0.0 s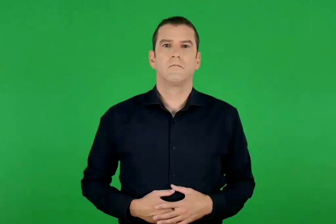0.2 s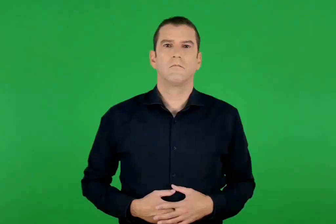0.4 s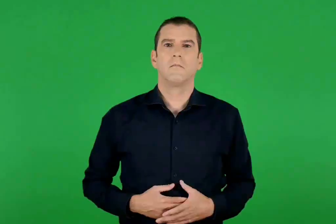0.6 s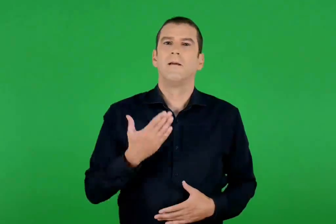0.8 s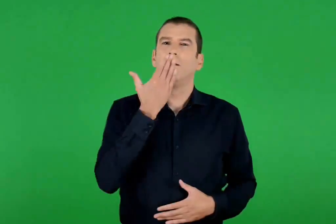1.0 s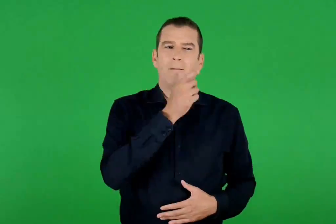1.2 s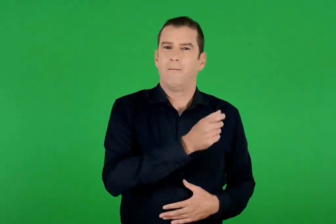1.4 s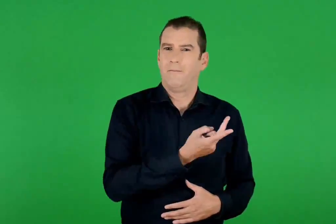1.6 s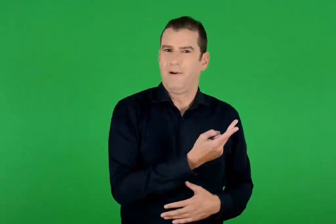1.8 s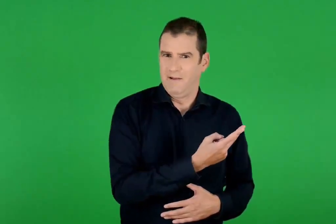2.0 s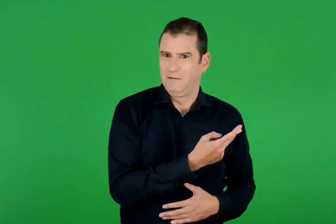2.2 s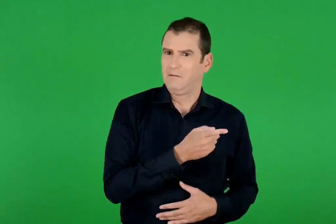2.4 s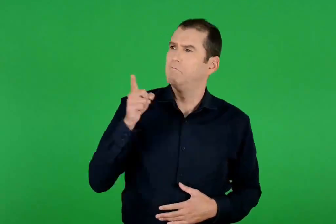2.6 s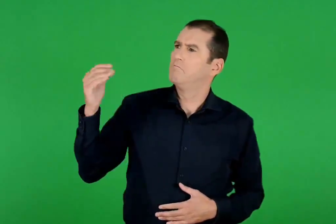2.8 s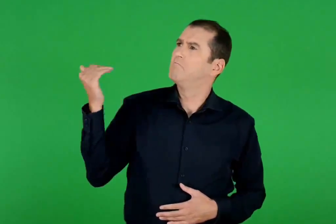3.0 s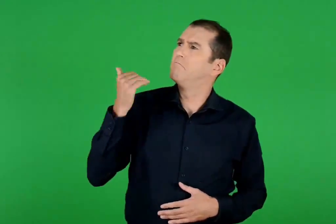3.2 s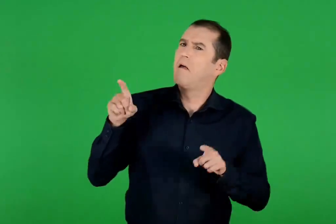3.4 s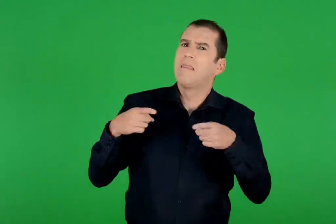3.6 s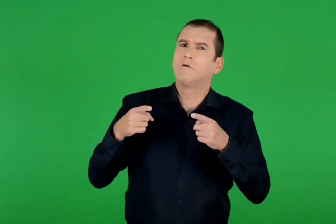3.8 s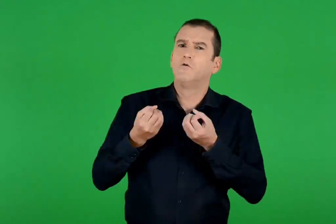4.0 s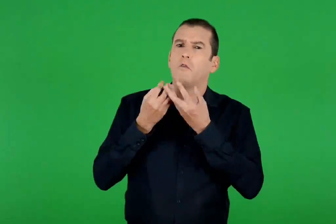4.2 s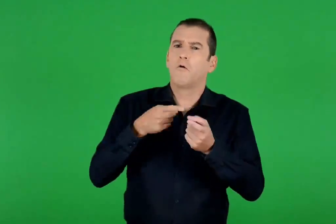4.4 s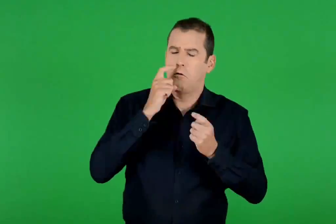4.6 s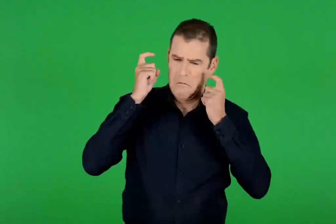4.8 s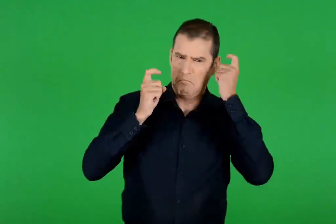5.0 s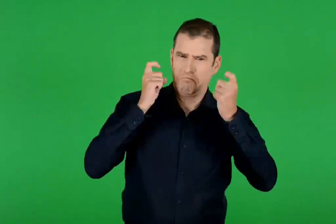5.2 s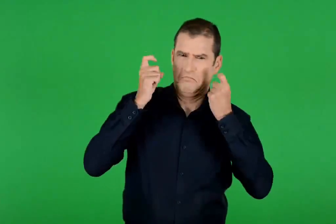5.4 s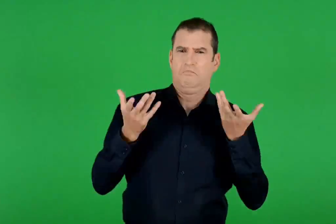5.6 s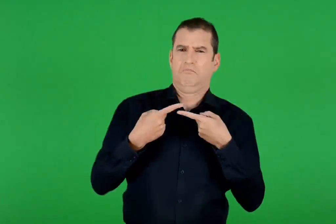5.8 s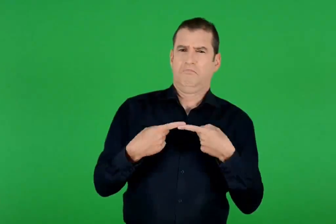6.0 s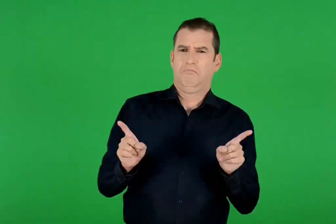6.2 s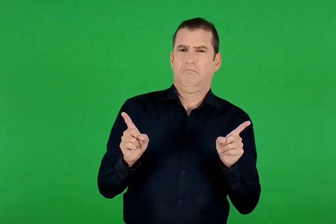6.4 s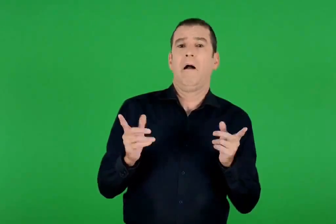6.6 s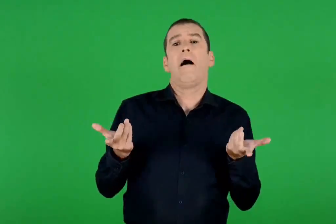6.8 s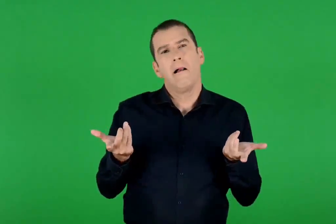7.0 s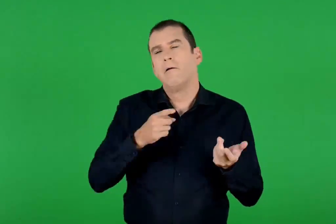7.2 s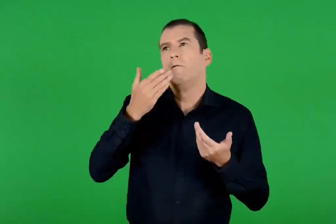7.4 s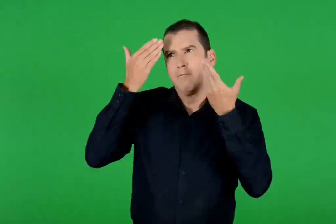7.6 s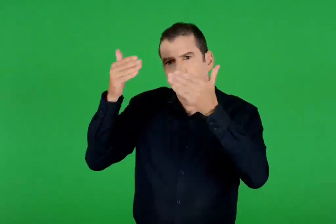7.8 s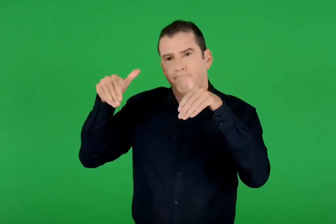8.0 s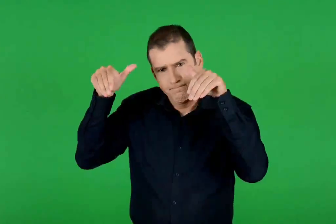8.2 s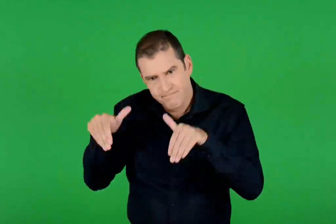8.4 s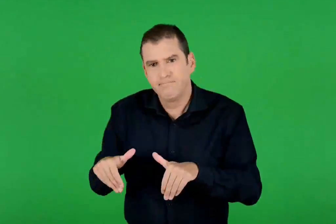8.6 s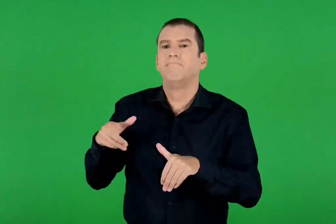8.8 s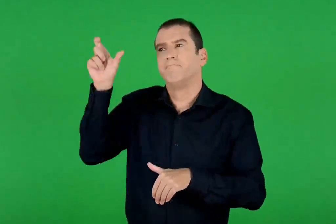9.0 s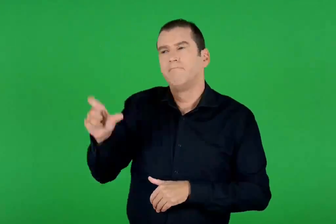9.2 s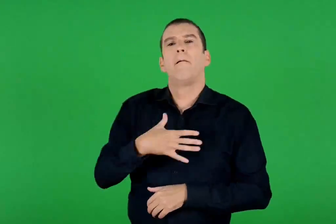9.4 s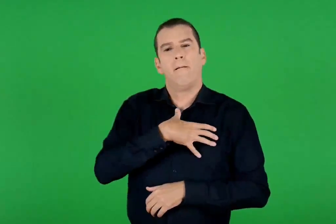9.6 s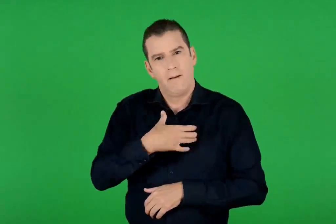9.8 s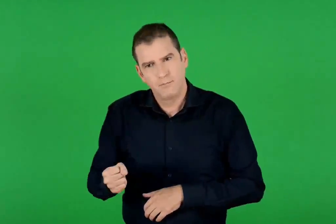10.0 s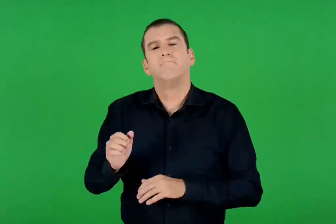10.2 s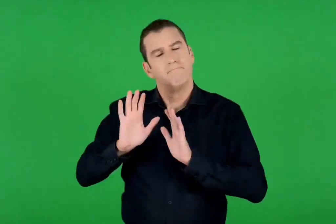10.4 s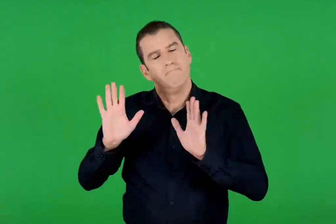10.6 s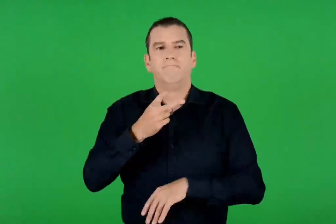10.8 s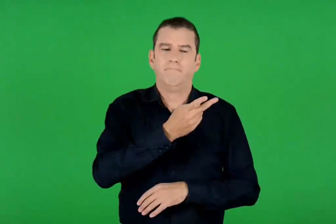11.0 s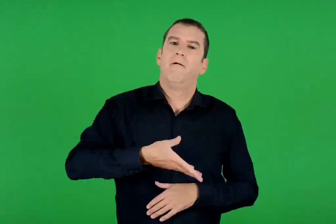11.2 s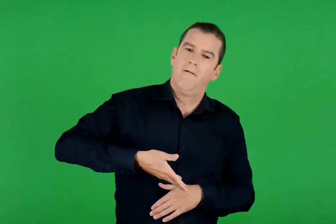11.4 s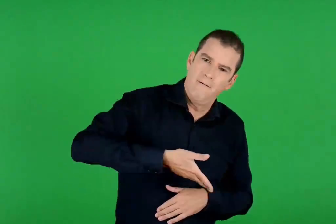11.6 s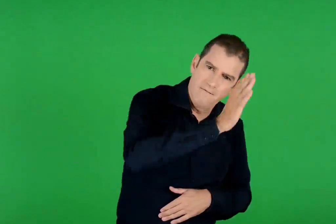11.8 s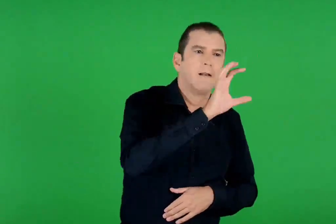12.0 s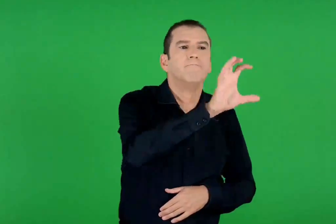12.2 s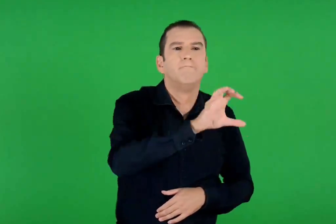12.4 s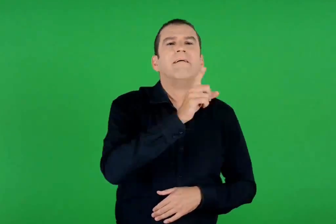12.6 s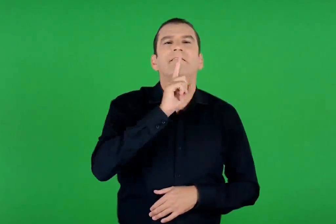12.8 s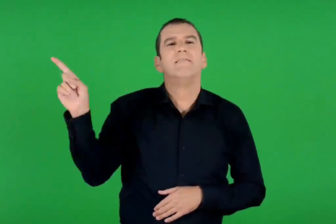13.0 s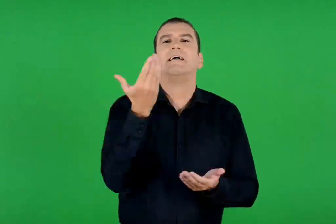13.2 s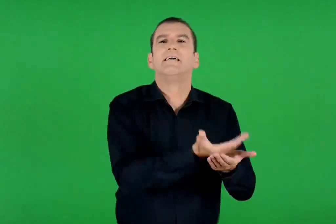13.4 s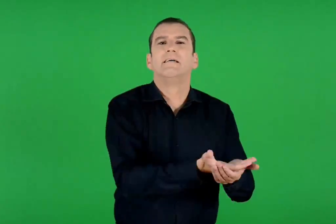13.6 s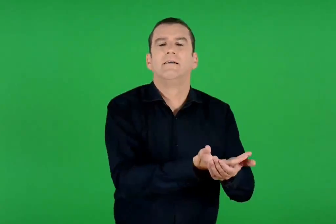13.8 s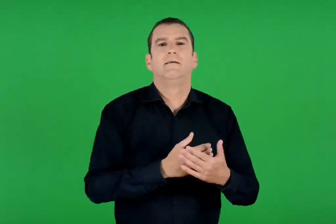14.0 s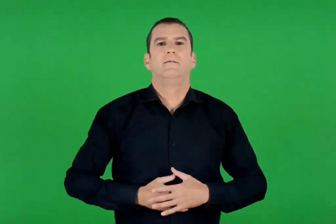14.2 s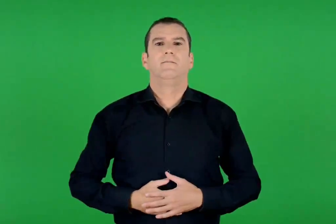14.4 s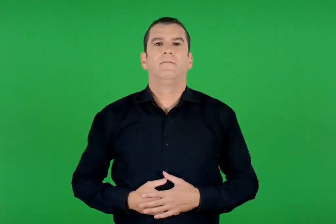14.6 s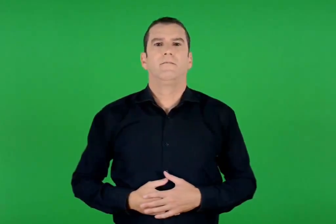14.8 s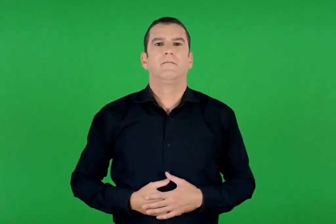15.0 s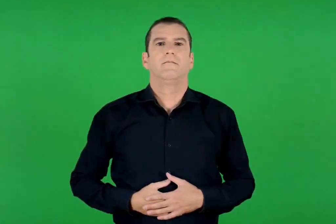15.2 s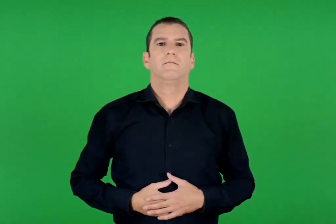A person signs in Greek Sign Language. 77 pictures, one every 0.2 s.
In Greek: οι μαθητές του απόρησαν με το παράξενο δώρο που τους ζήτησε ο δάσκαλός τους , αλλά επειδή του ήταν αφοσιωμένοι και του είχαν εμπιστοσύνη έφυγαν για να κάνουν ό ,τι τους ζήτησε
